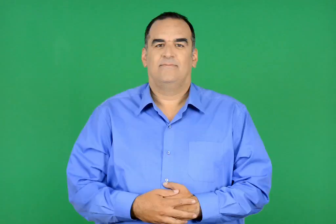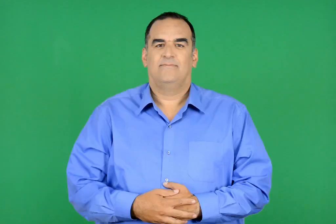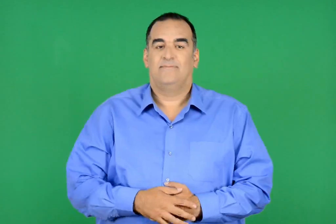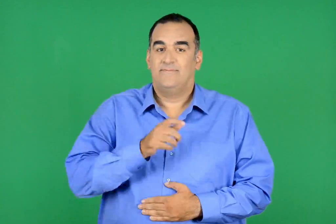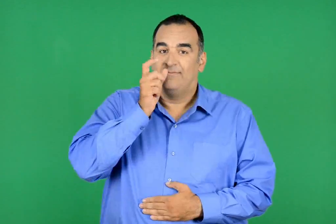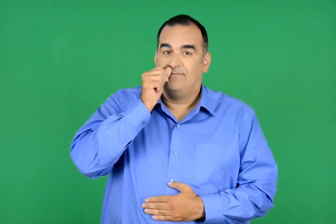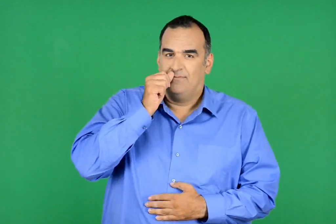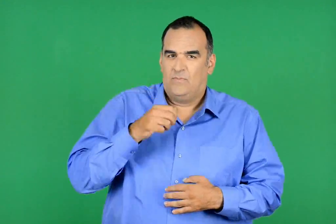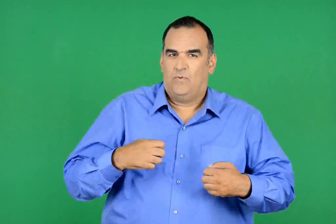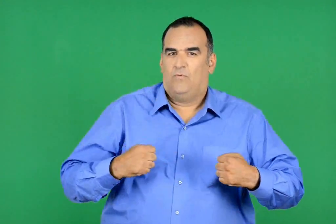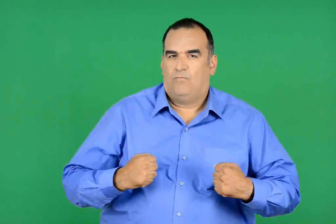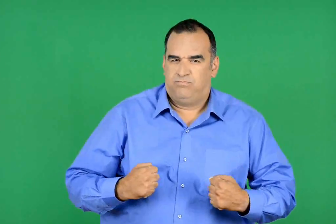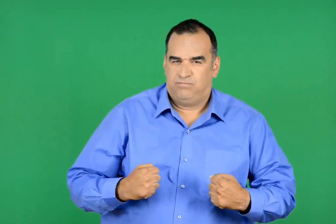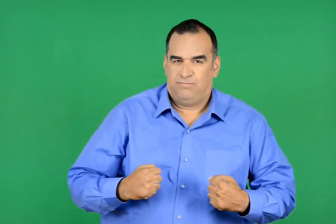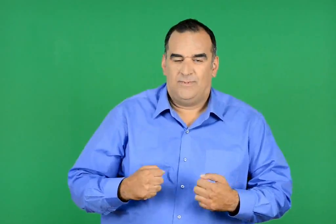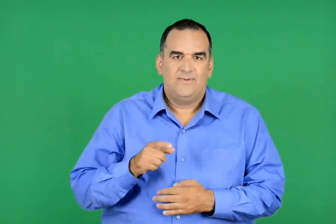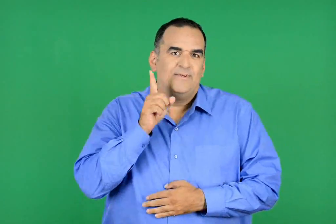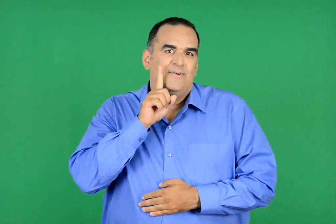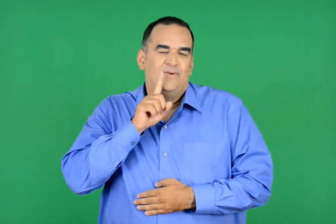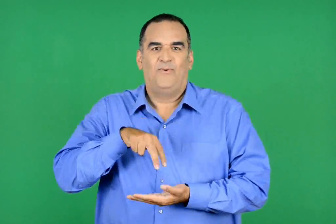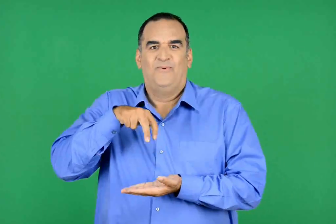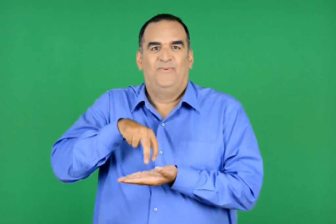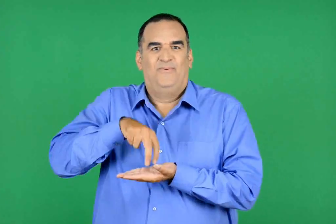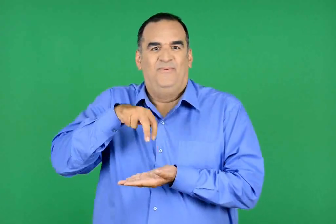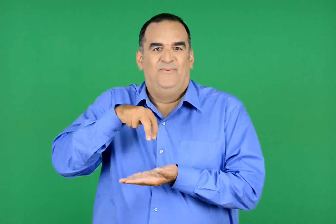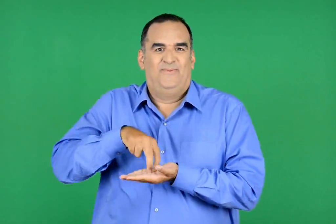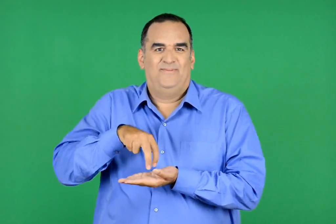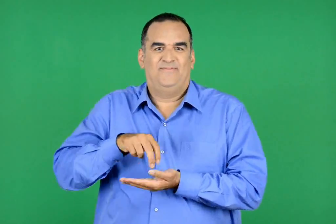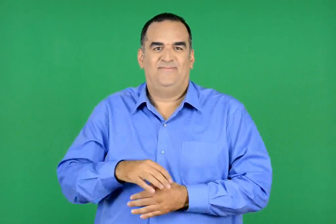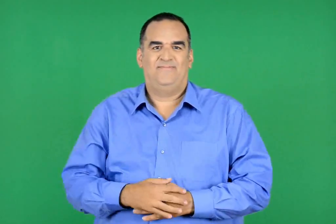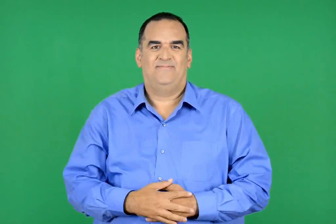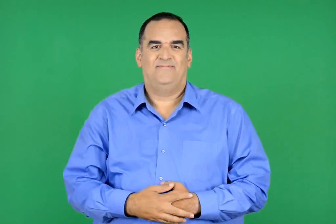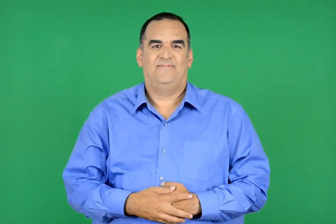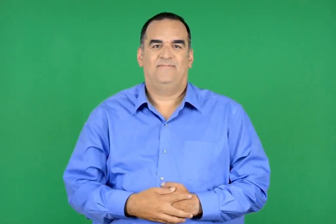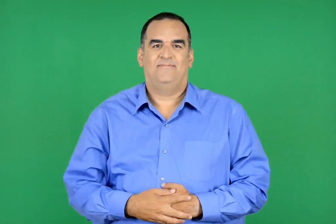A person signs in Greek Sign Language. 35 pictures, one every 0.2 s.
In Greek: ο χοντρούλης και η πηδηχτή
